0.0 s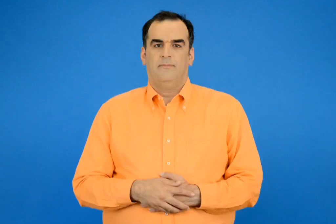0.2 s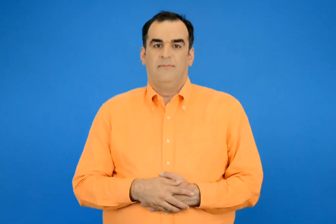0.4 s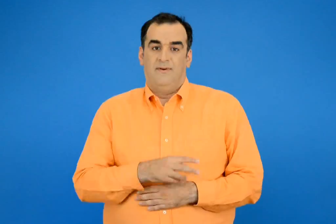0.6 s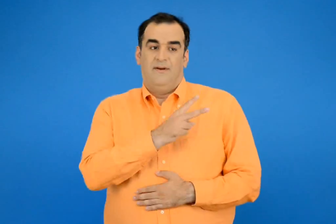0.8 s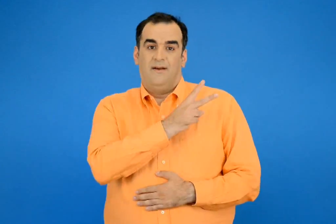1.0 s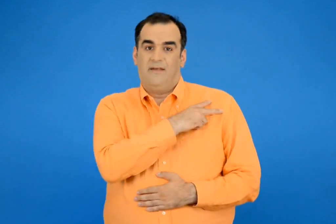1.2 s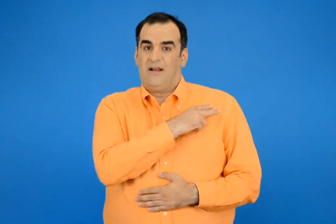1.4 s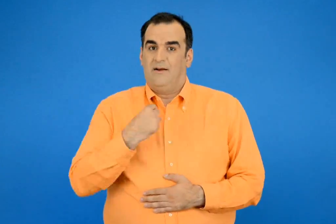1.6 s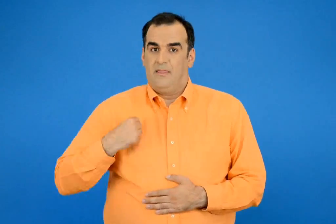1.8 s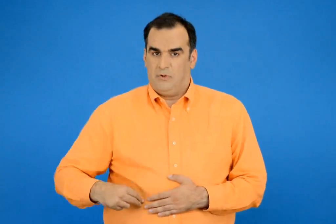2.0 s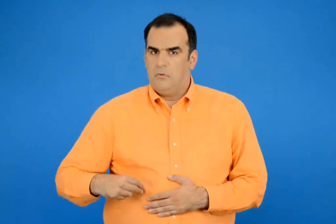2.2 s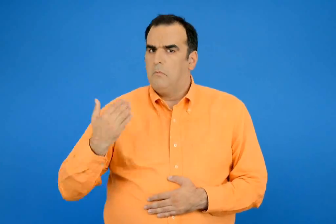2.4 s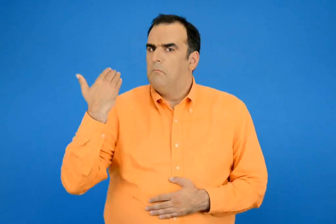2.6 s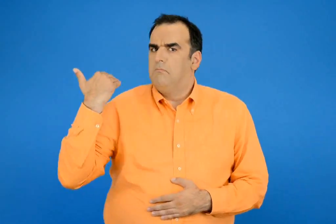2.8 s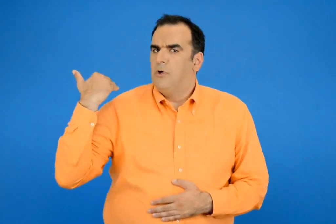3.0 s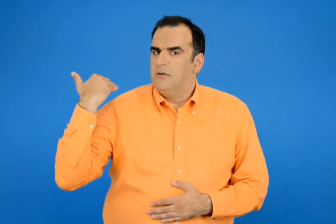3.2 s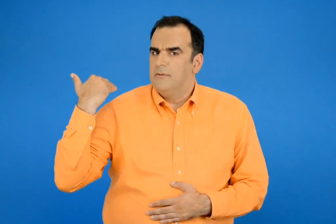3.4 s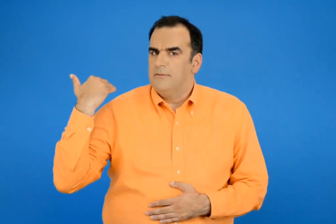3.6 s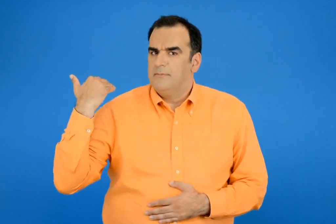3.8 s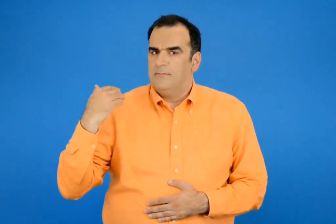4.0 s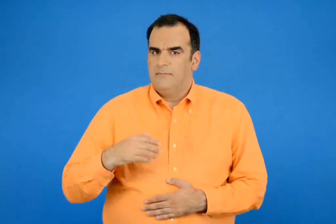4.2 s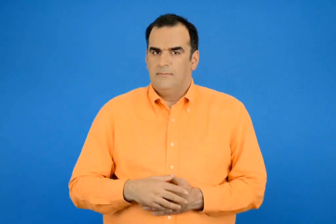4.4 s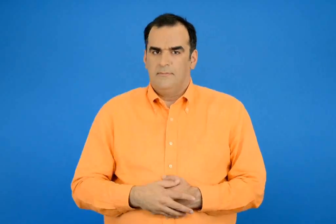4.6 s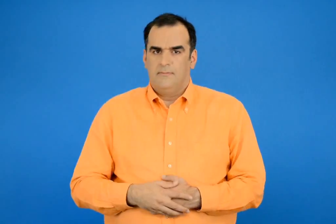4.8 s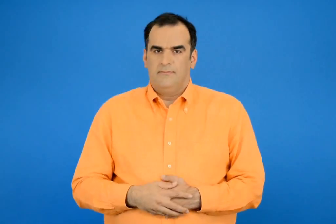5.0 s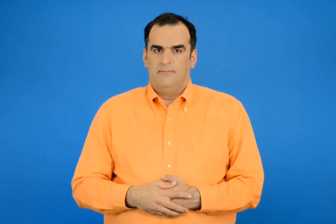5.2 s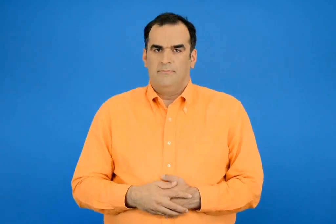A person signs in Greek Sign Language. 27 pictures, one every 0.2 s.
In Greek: πότε πήγε στη β δημοτικού ;
